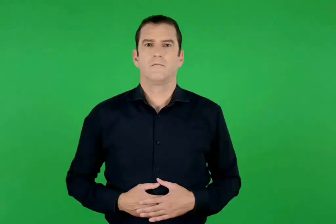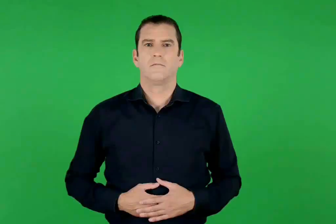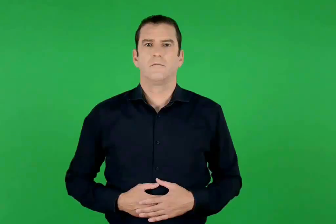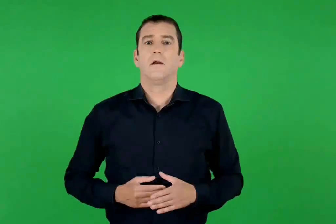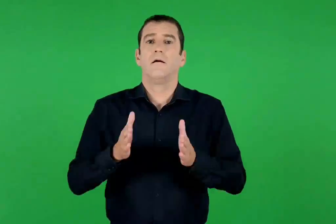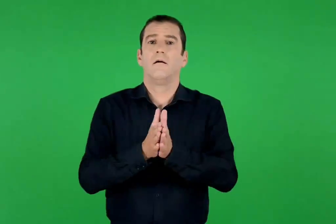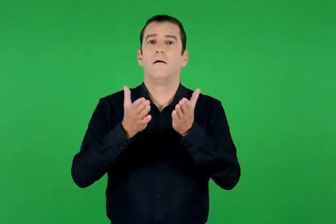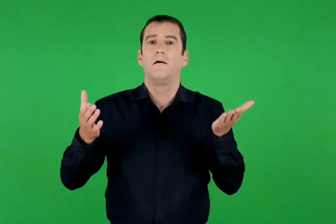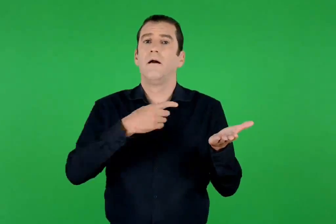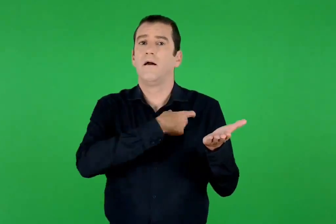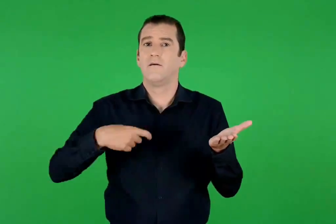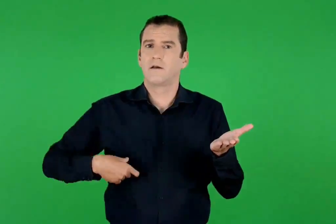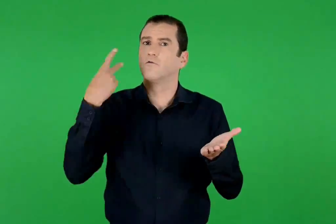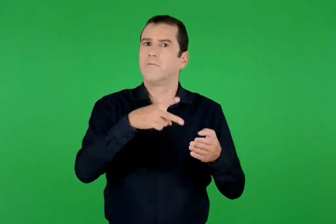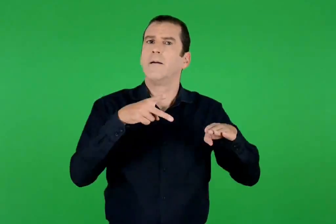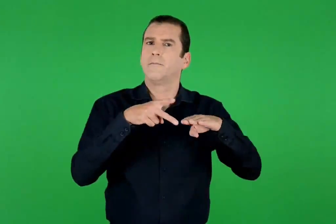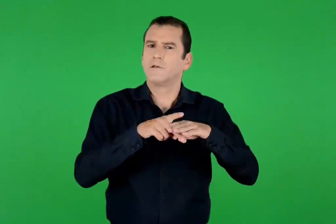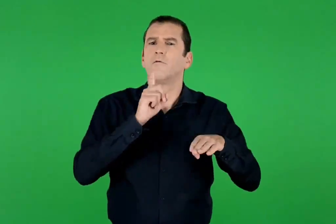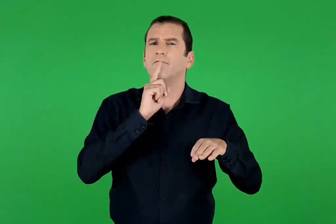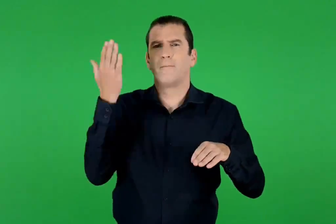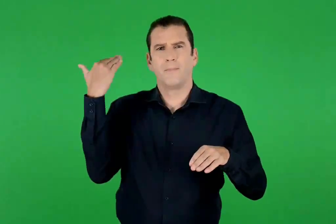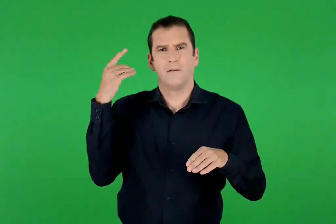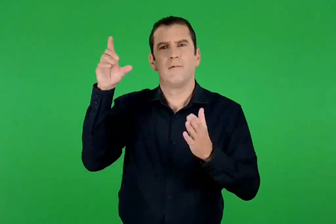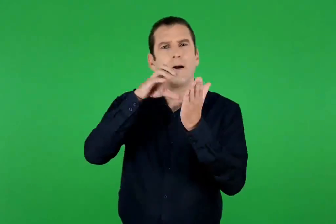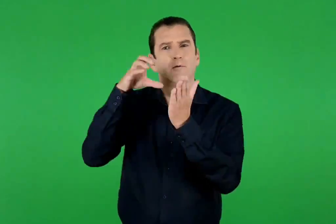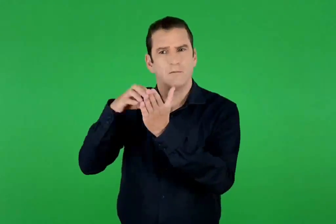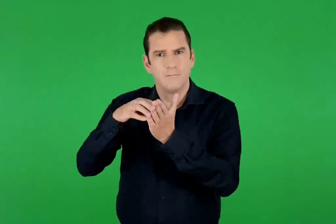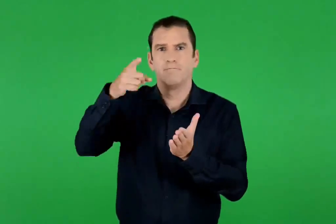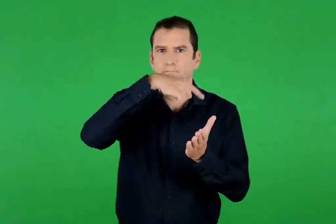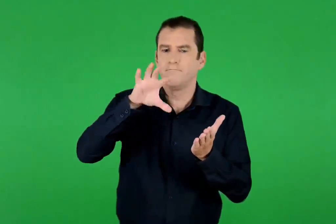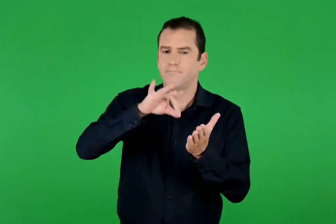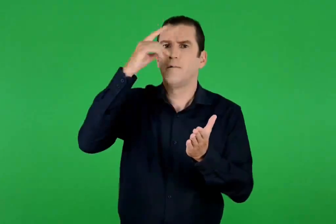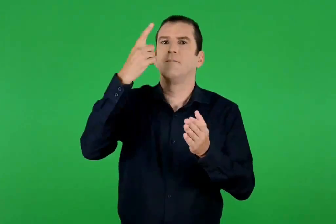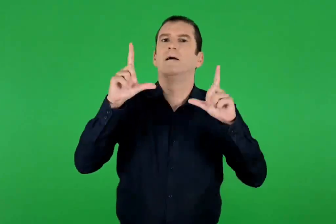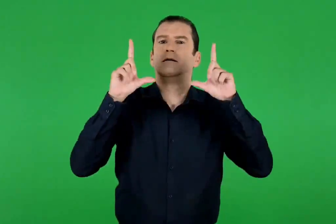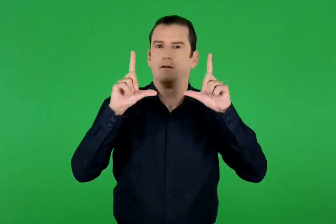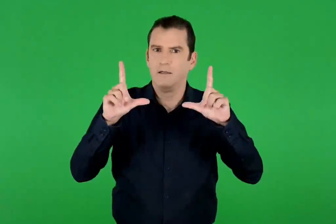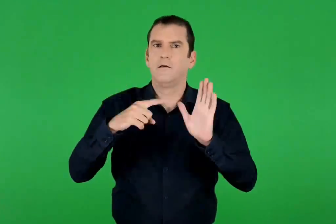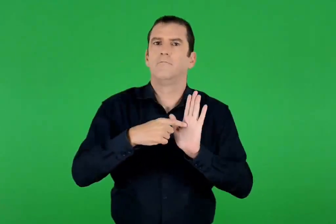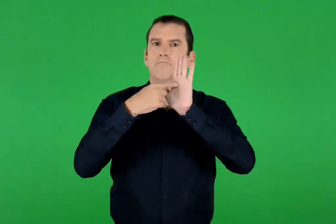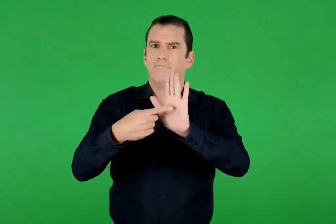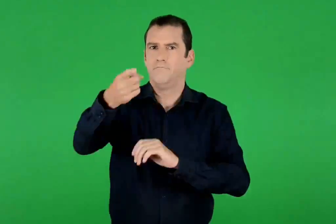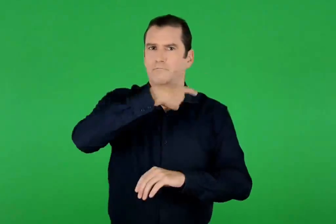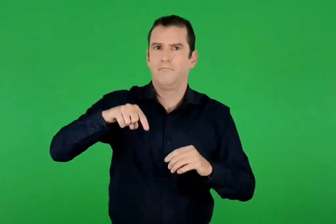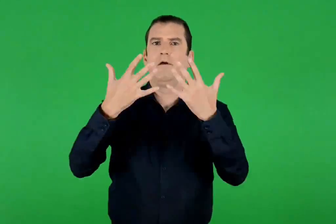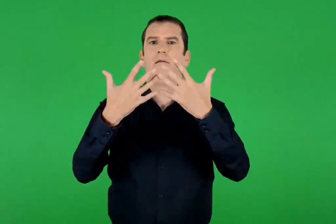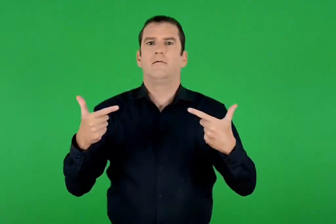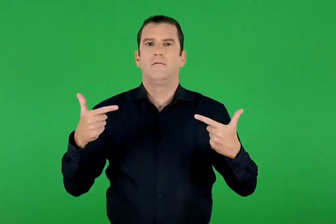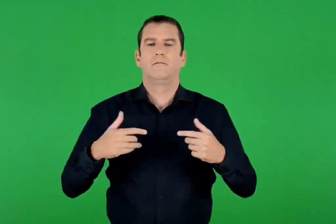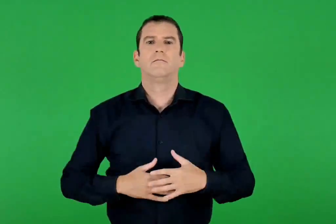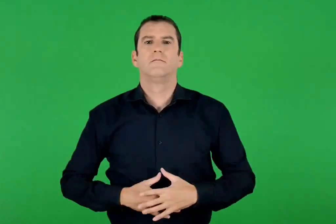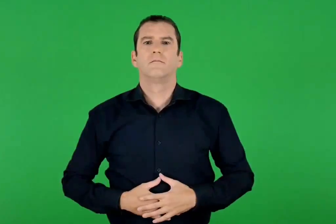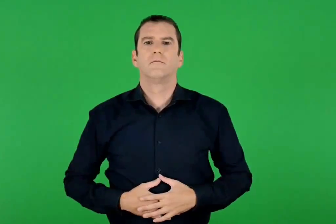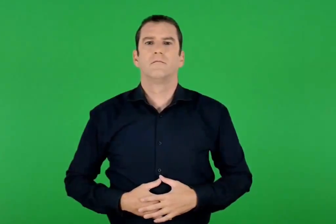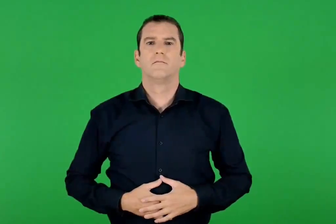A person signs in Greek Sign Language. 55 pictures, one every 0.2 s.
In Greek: παρουσιάζουμε θεατρικά μία σκηνή για το απόσπασμα από το ευαγγέλιο του ματθαίου
